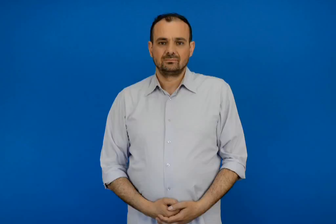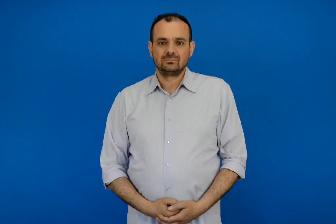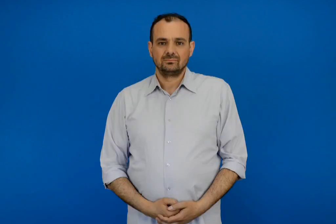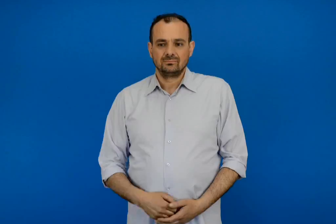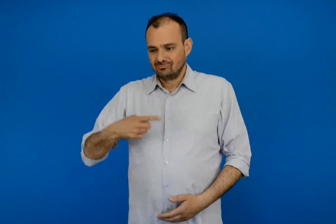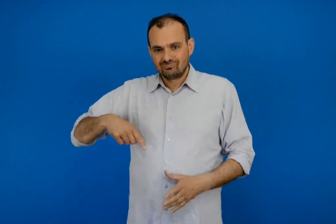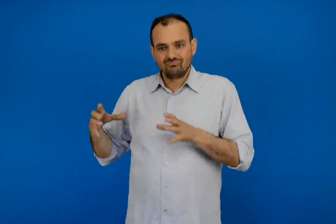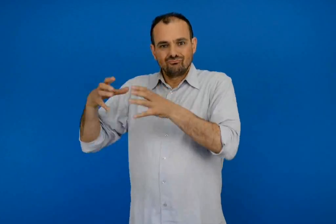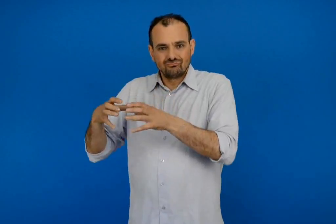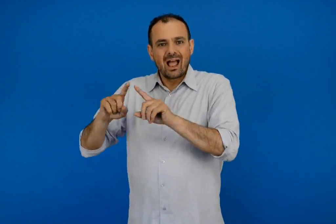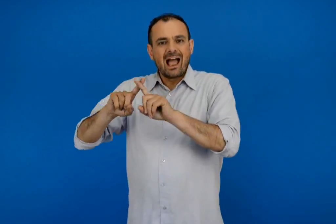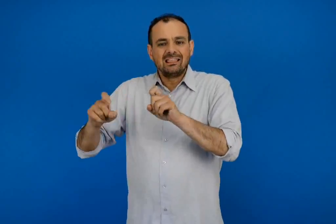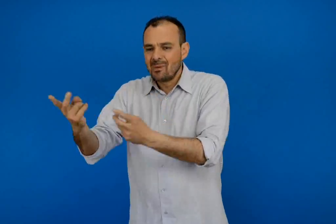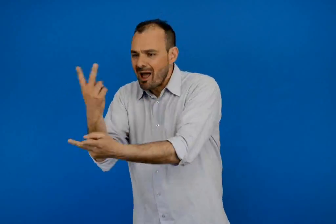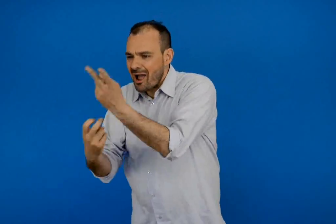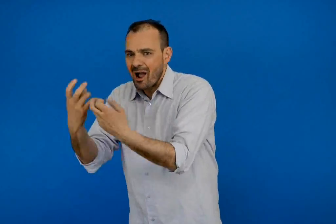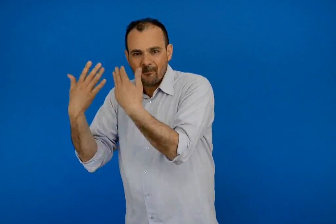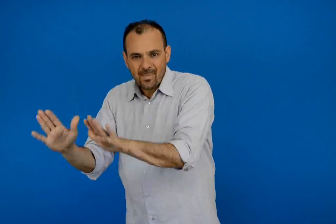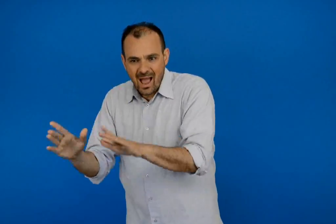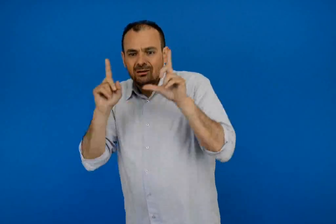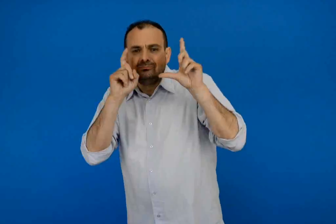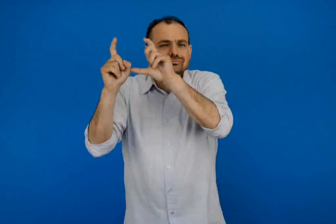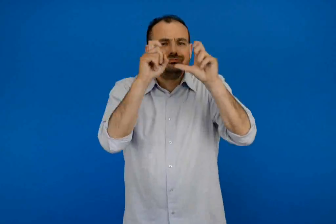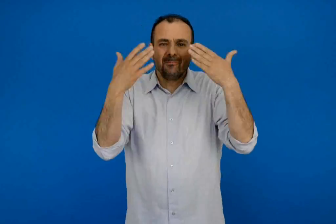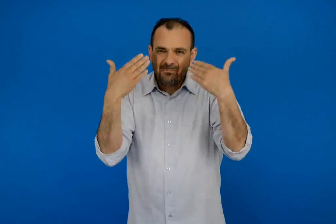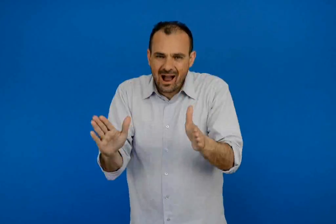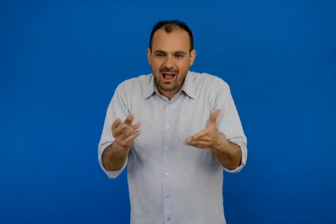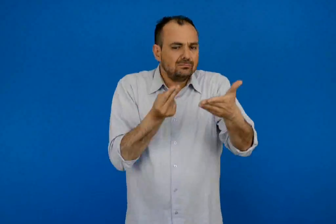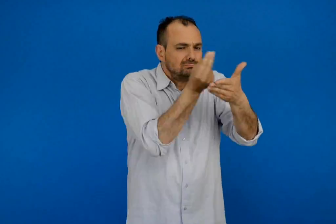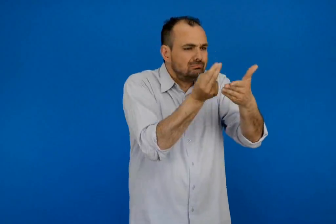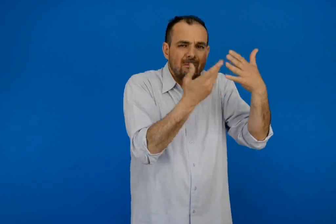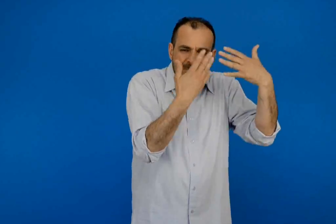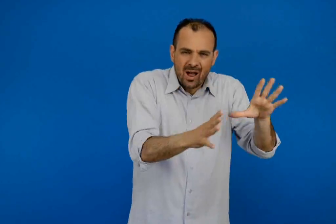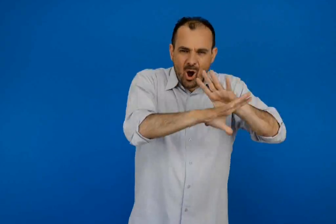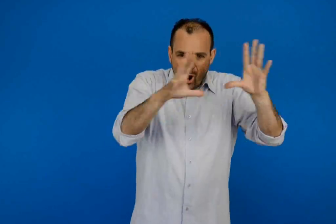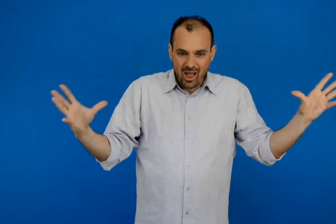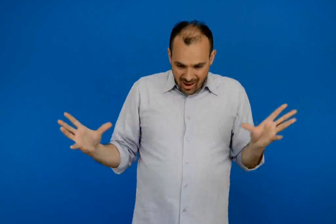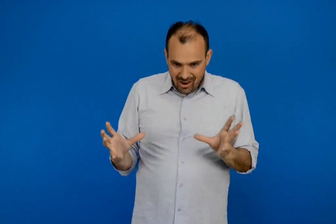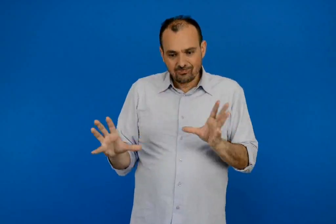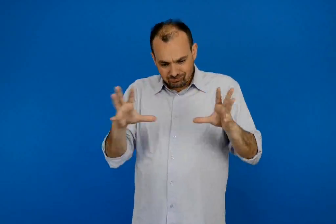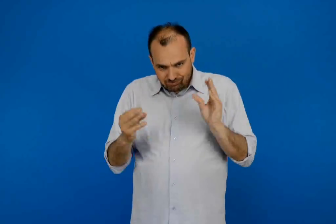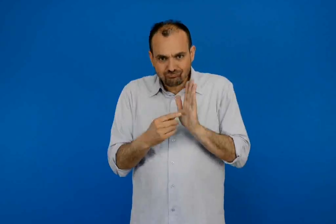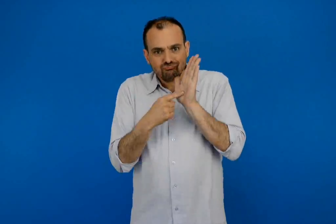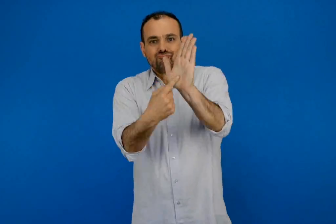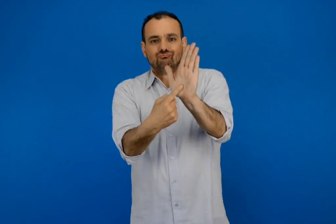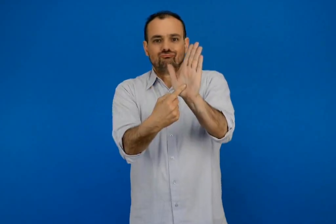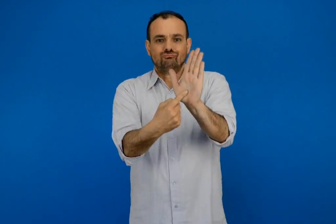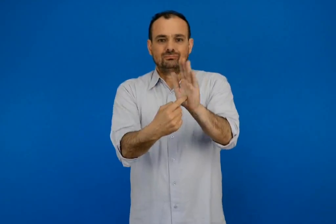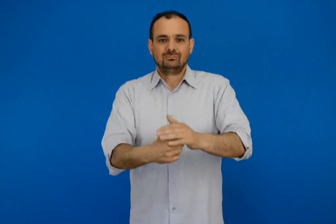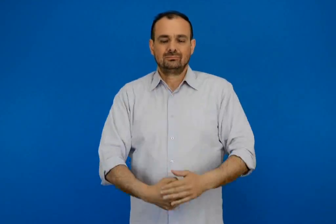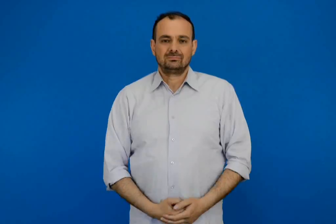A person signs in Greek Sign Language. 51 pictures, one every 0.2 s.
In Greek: χρησιμοποιούμε τα αντικείμενα που μαζέψαμε τις φωτογραφίες που βγάλαμε τα σκίτσα και τις ζωγραφιές που φτιάξαμε
